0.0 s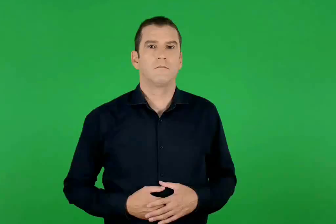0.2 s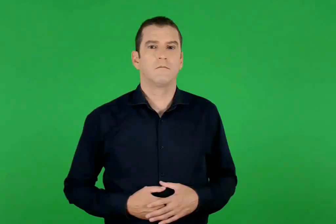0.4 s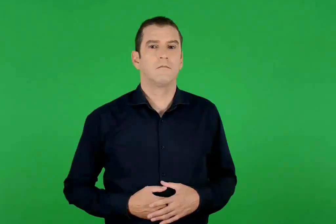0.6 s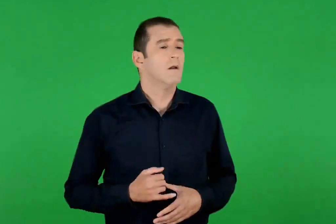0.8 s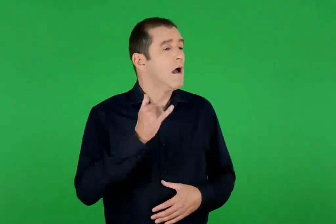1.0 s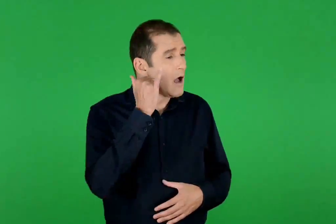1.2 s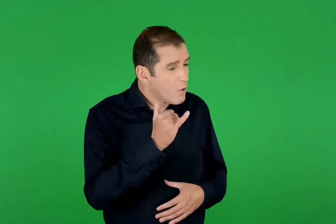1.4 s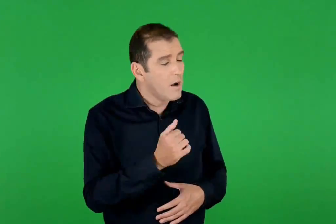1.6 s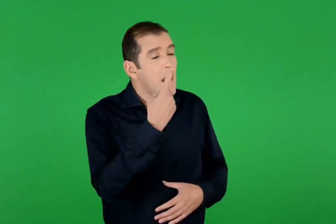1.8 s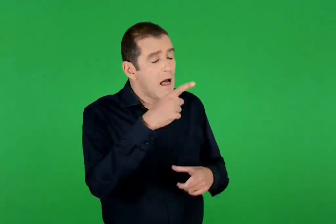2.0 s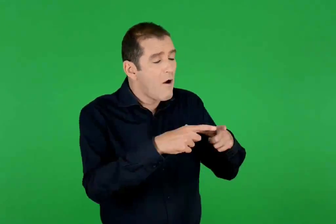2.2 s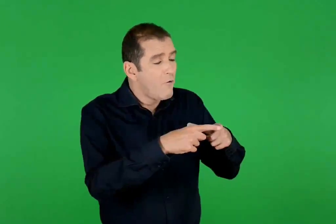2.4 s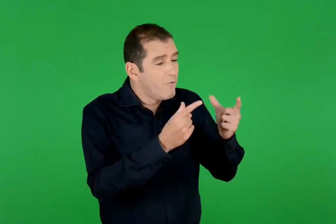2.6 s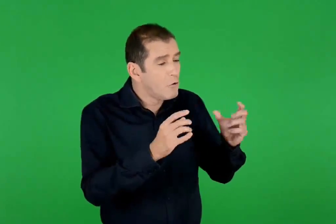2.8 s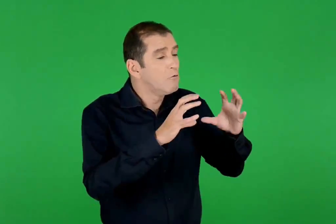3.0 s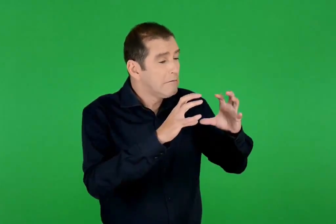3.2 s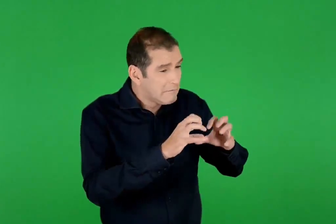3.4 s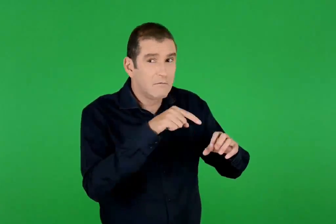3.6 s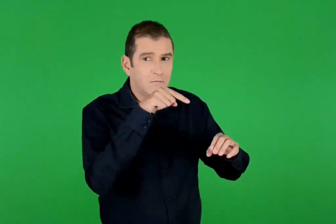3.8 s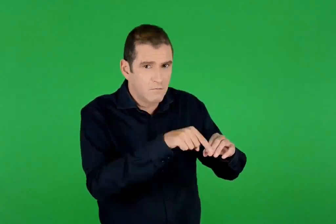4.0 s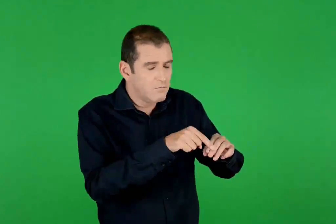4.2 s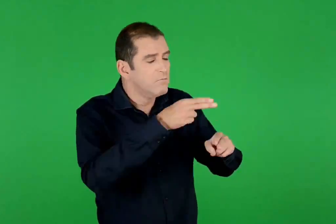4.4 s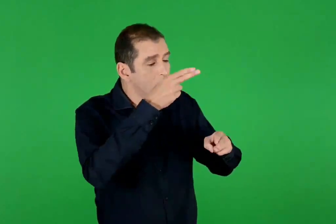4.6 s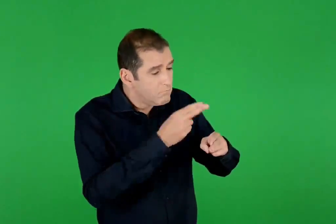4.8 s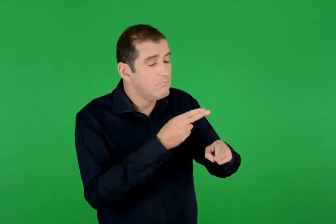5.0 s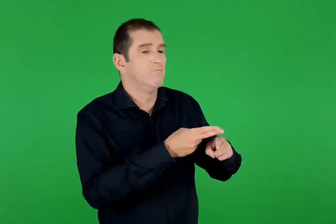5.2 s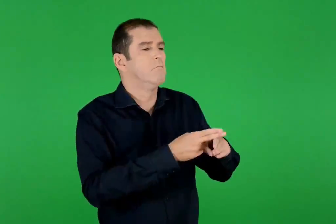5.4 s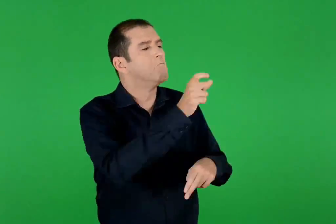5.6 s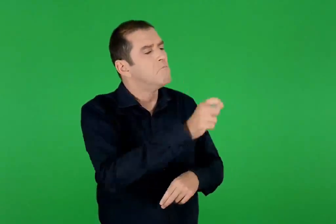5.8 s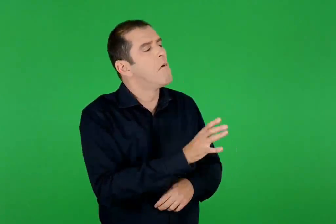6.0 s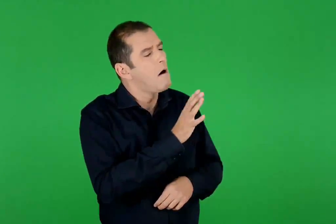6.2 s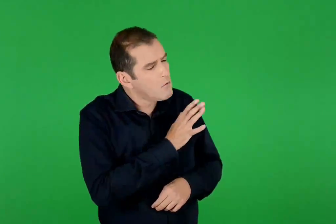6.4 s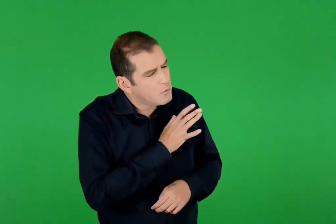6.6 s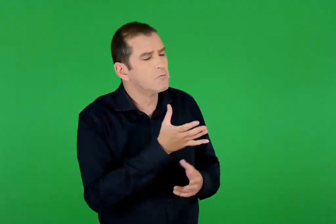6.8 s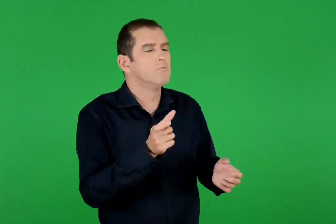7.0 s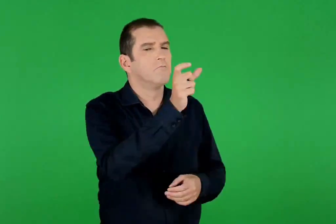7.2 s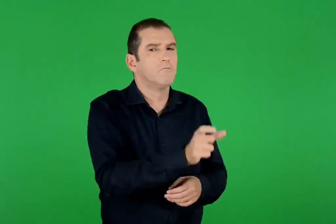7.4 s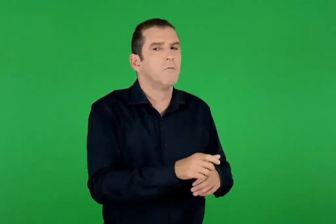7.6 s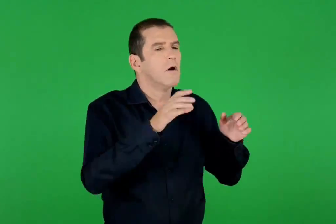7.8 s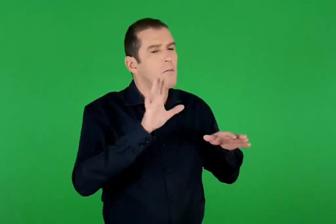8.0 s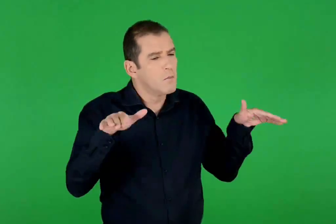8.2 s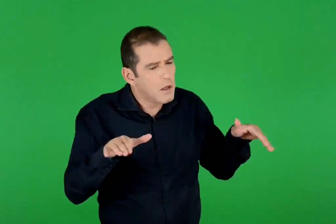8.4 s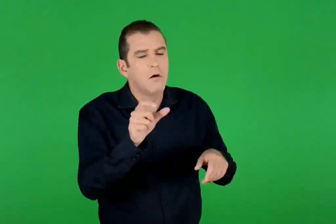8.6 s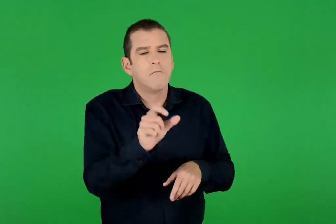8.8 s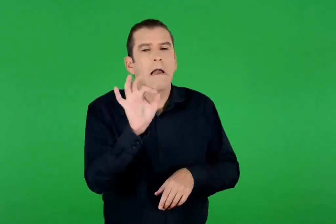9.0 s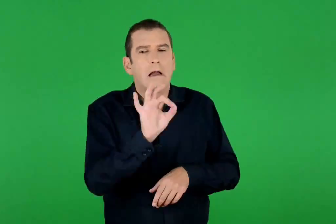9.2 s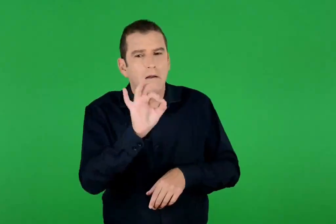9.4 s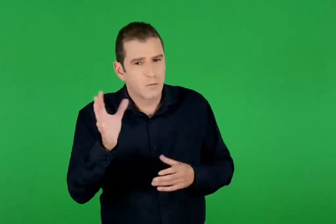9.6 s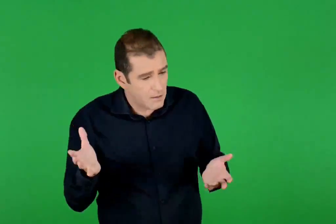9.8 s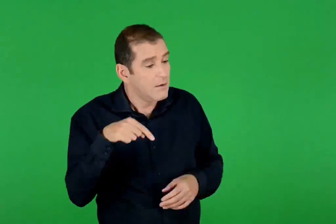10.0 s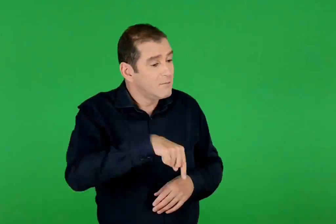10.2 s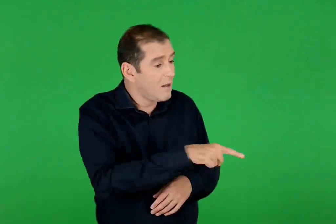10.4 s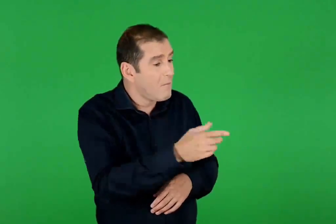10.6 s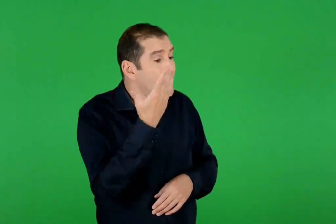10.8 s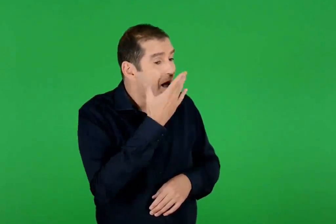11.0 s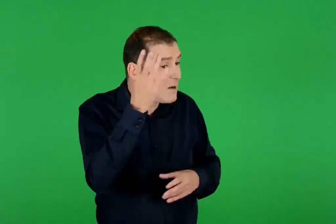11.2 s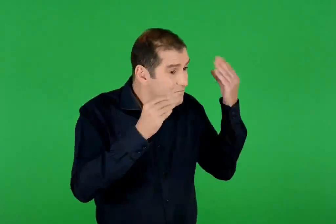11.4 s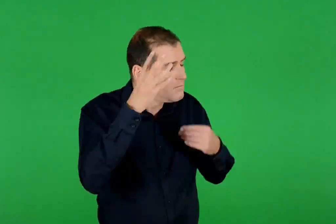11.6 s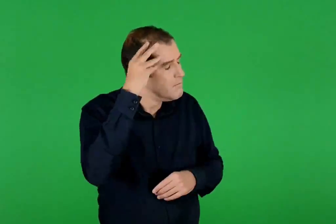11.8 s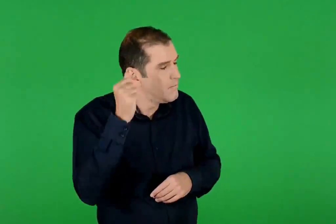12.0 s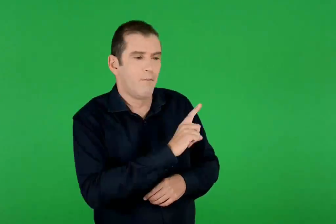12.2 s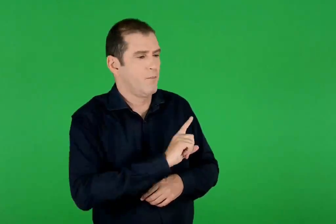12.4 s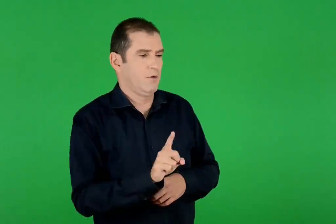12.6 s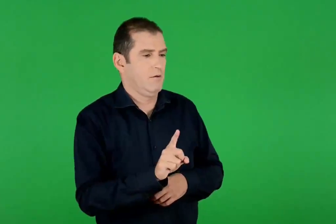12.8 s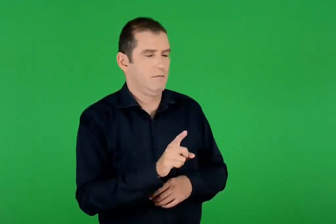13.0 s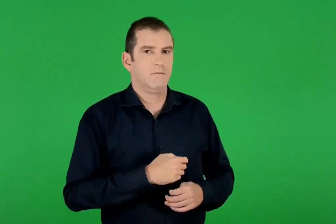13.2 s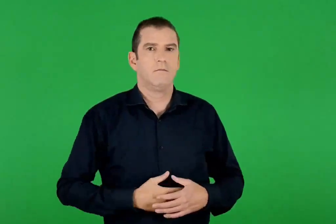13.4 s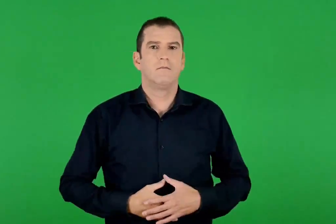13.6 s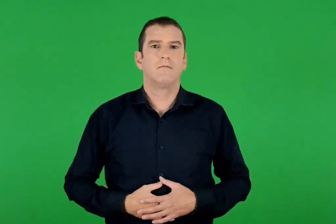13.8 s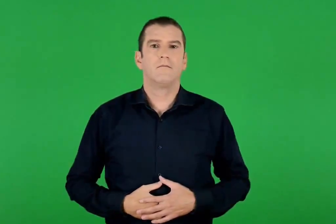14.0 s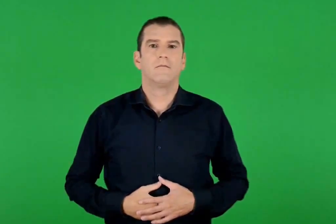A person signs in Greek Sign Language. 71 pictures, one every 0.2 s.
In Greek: ακόμα κι ένα ξερό φύλλο είναι πολύ χρήσιμο για τον άνθρωπο , τα πουλιά , ακόμα και τα έντομα. μην ξεχάσετε ποτέ το μάθημα που πήρατε σήμερα
